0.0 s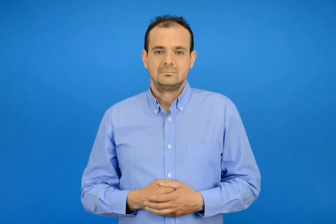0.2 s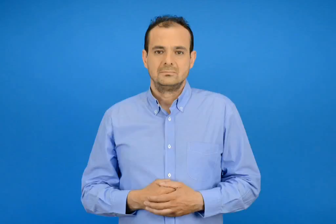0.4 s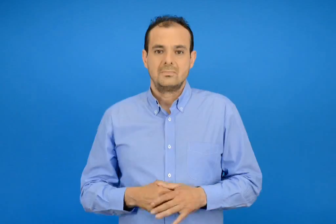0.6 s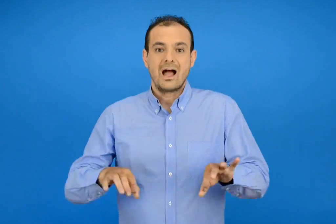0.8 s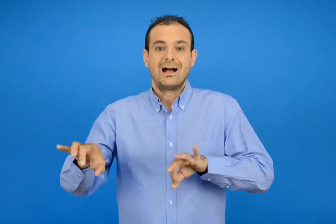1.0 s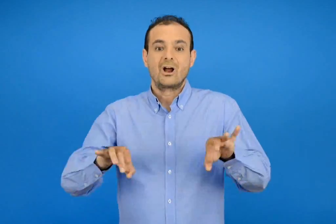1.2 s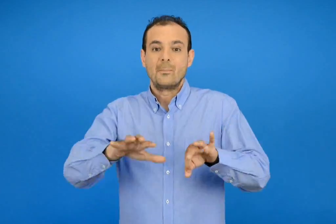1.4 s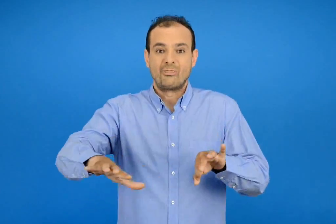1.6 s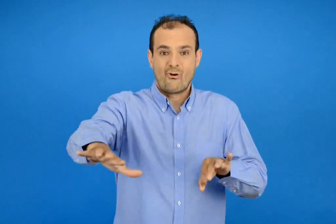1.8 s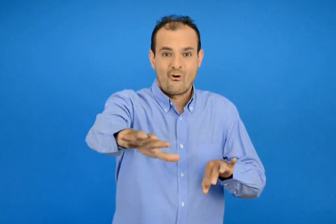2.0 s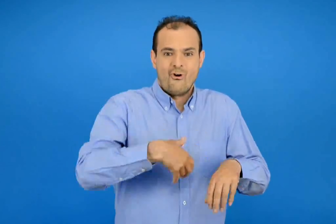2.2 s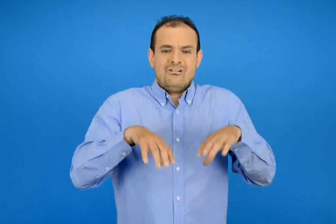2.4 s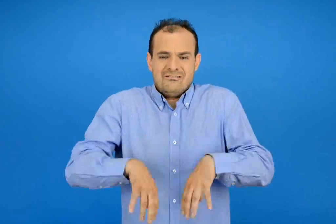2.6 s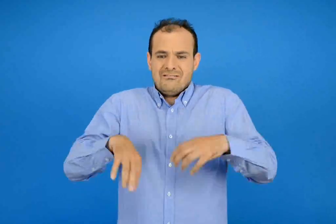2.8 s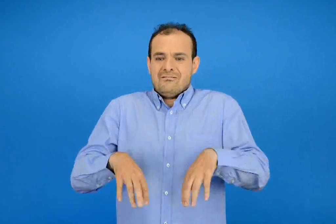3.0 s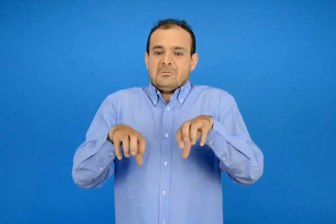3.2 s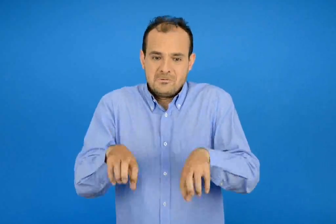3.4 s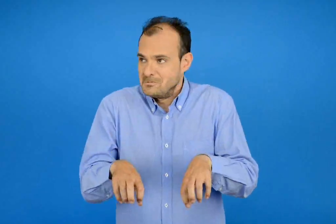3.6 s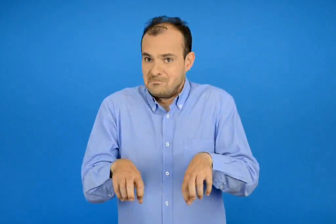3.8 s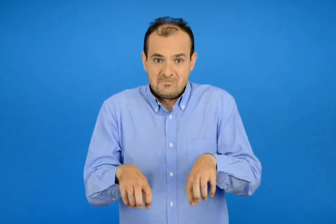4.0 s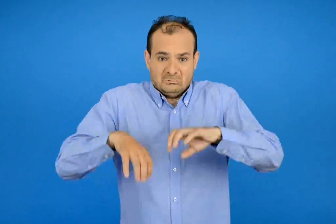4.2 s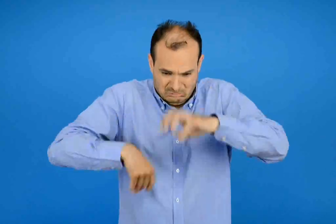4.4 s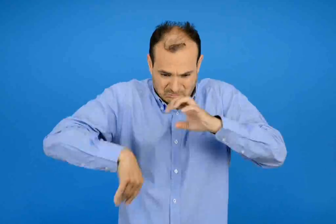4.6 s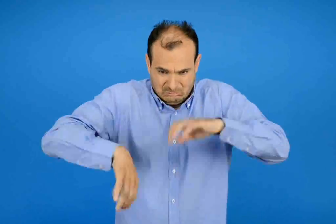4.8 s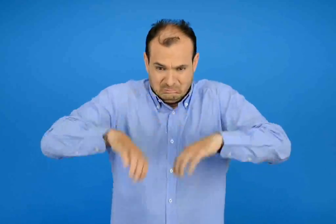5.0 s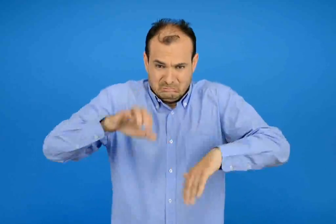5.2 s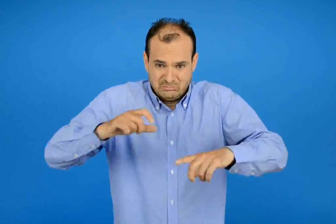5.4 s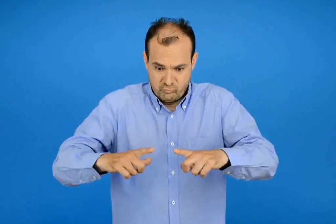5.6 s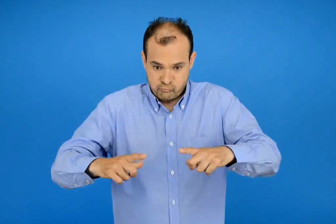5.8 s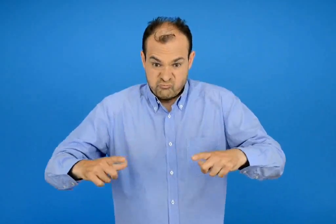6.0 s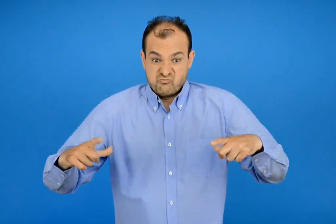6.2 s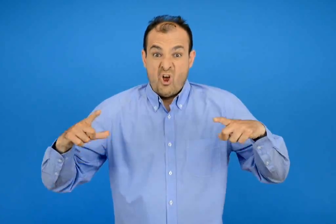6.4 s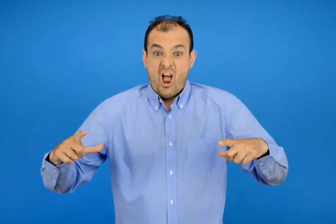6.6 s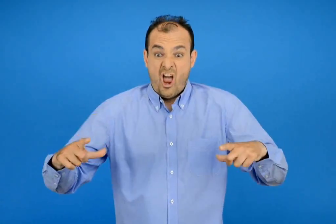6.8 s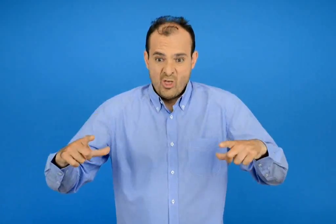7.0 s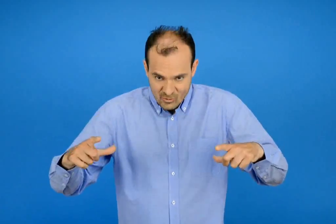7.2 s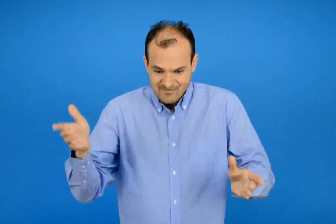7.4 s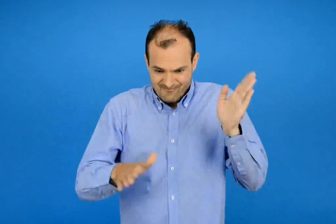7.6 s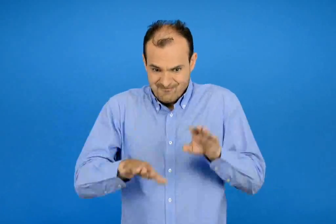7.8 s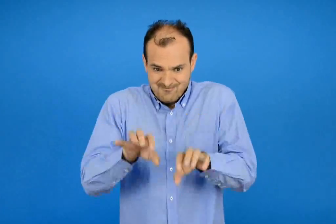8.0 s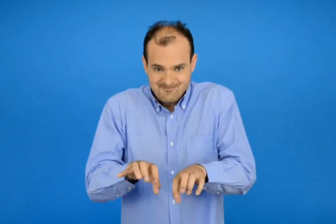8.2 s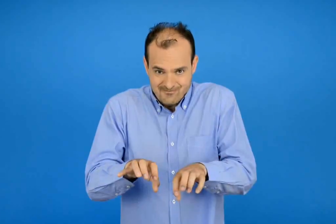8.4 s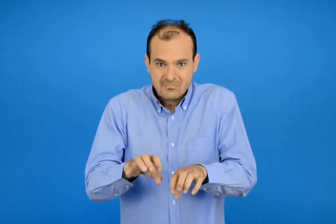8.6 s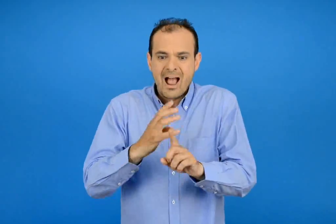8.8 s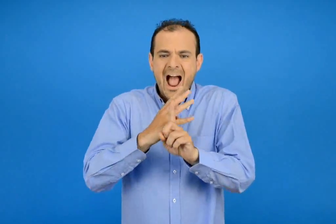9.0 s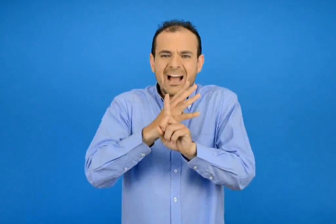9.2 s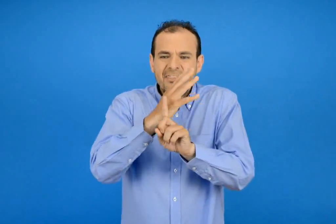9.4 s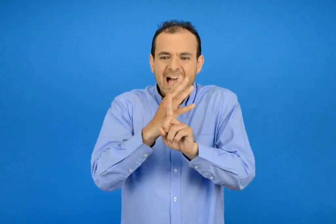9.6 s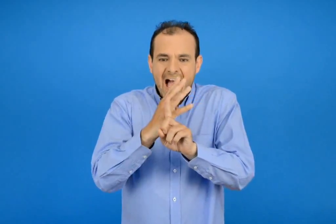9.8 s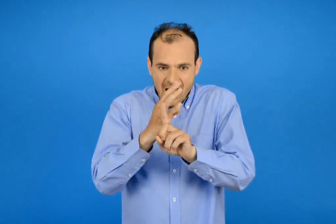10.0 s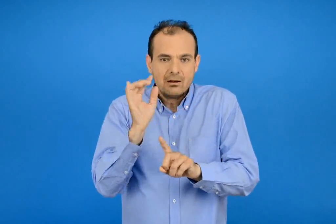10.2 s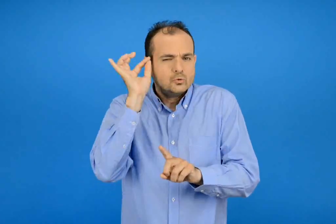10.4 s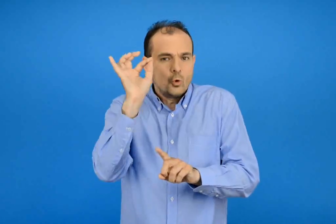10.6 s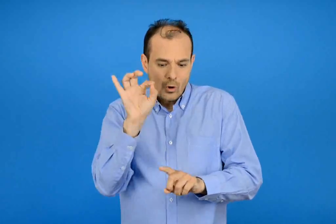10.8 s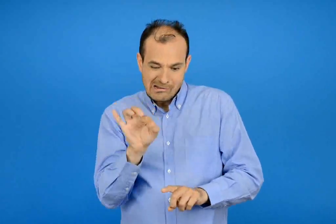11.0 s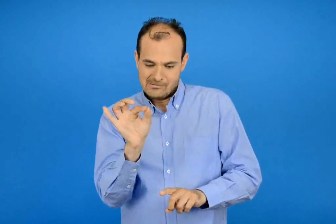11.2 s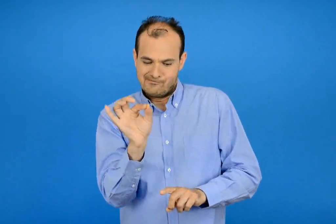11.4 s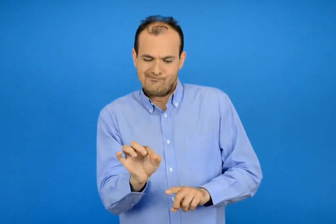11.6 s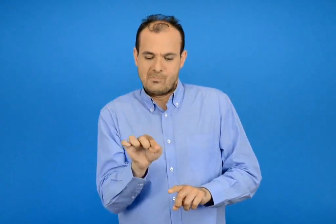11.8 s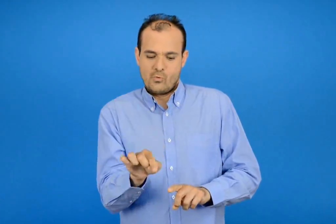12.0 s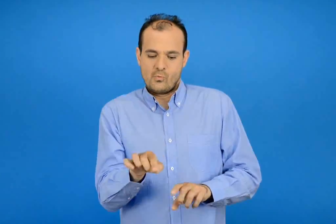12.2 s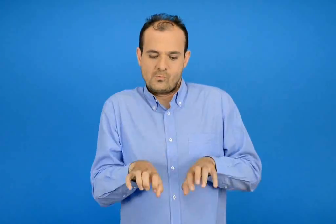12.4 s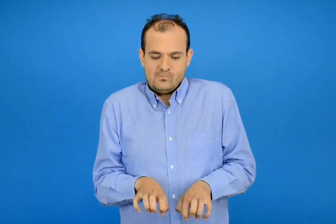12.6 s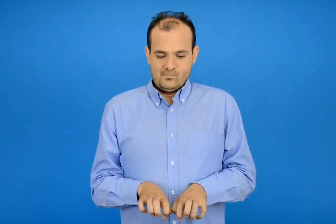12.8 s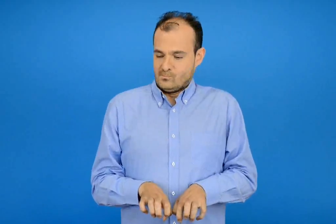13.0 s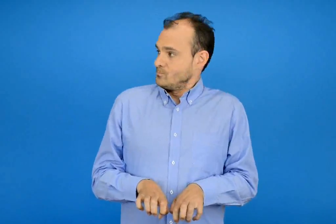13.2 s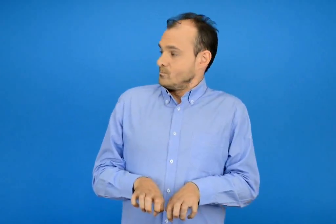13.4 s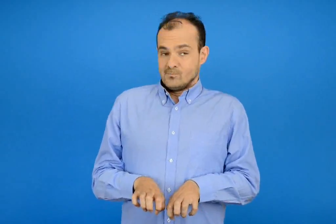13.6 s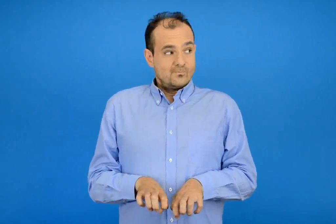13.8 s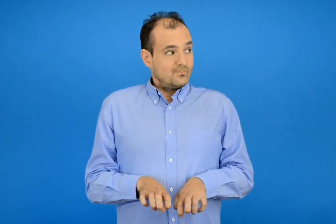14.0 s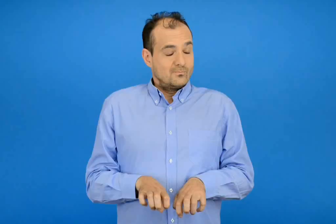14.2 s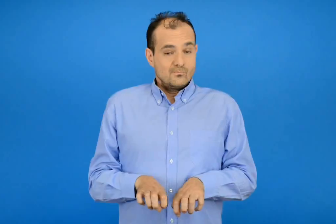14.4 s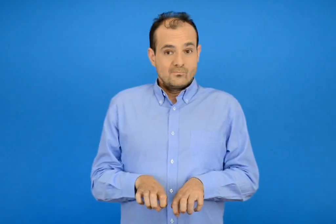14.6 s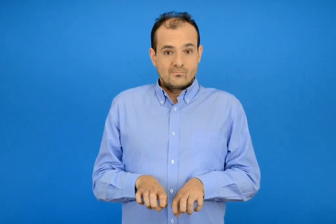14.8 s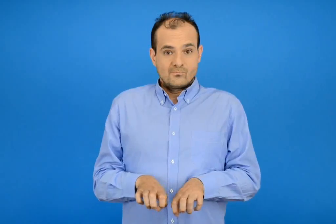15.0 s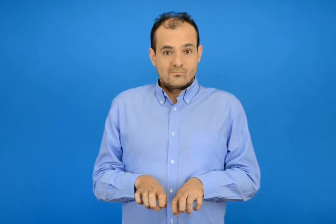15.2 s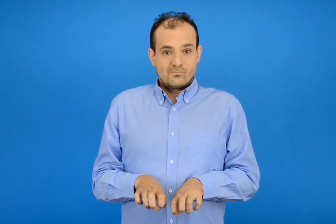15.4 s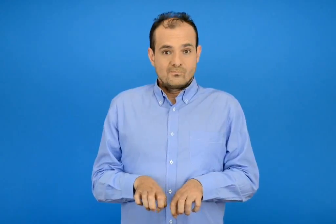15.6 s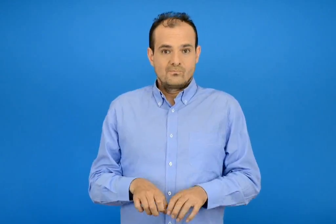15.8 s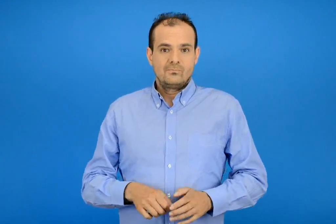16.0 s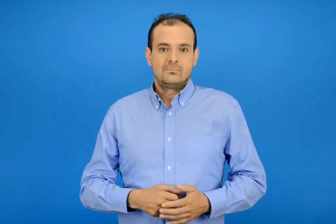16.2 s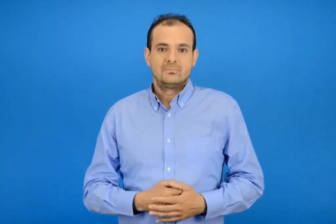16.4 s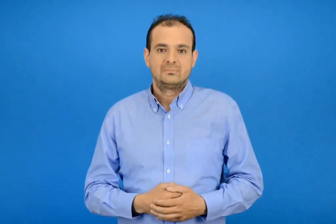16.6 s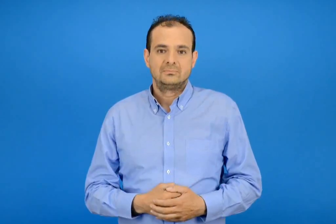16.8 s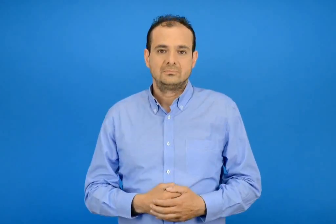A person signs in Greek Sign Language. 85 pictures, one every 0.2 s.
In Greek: έτρεξα στο οικόπεδο έσκαψα μια μεγάλη τρυπά έβαλα για σημάδι κάτι αγκάθια
